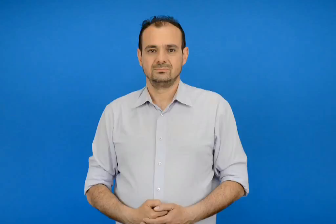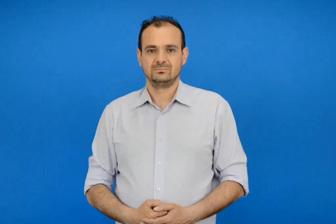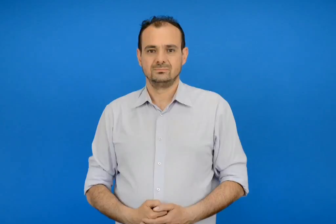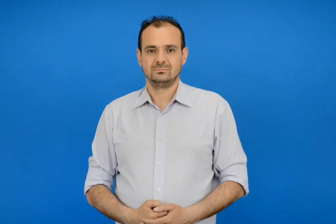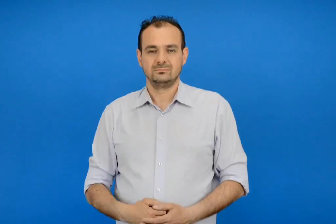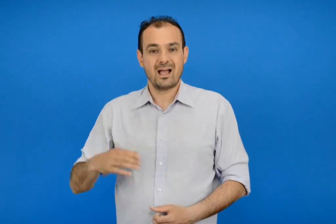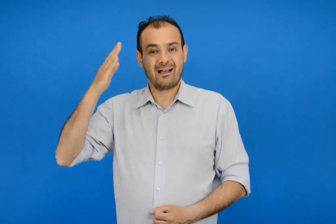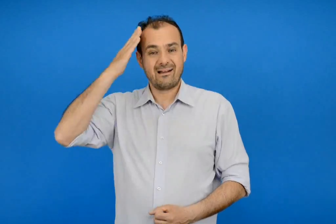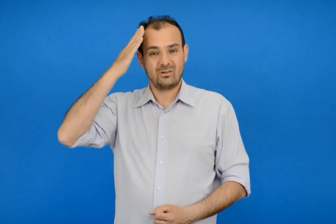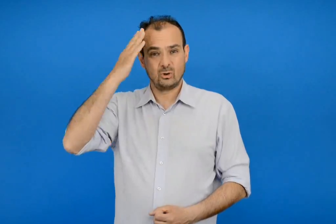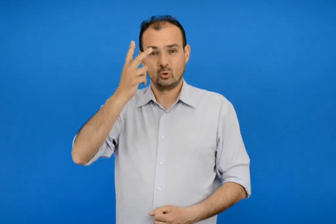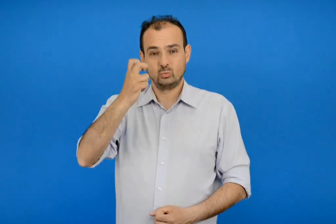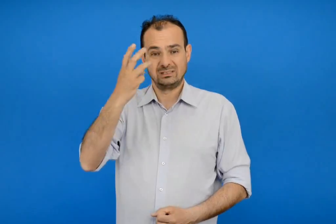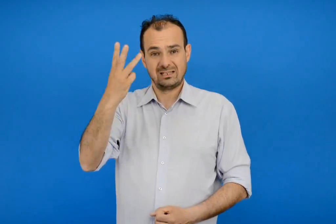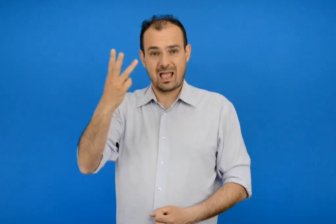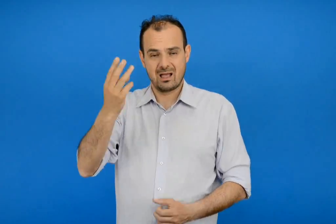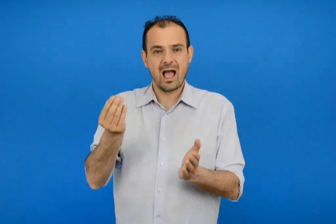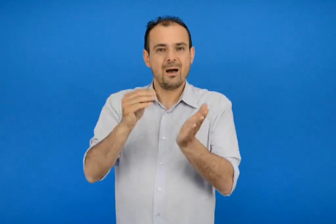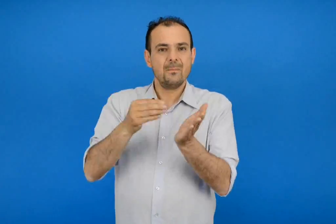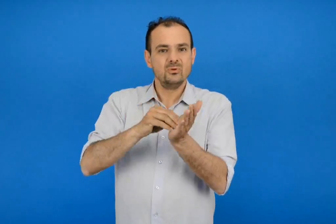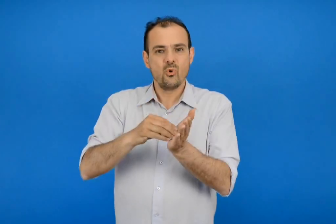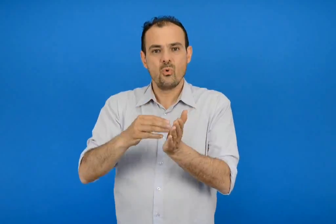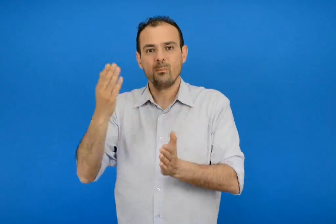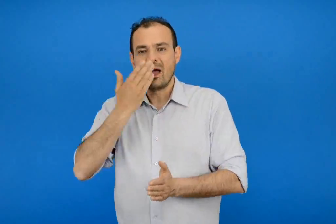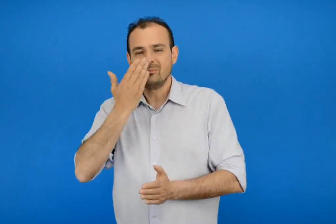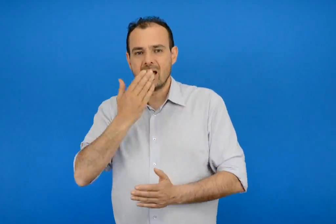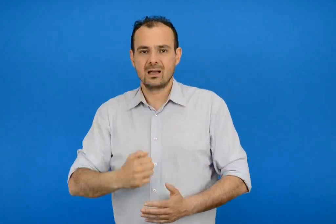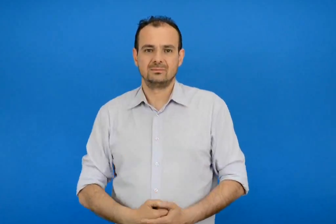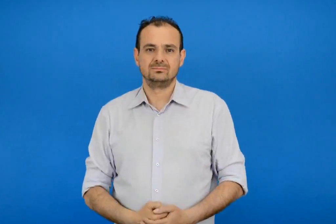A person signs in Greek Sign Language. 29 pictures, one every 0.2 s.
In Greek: κεφάλαιο 23ο επαναληπτικό μάθημα
